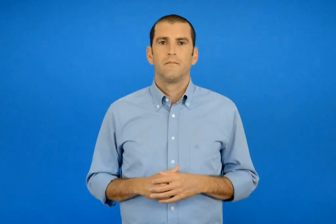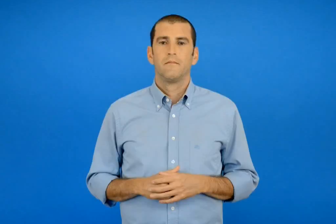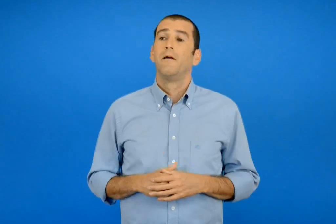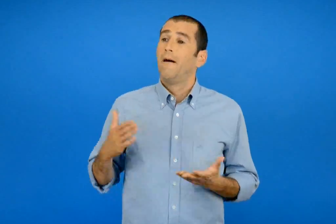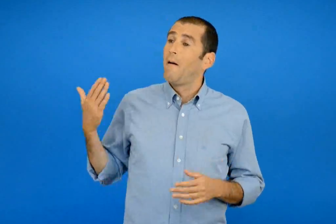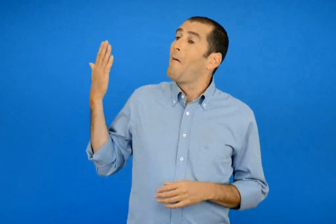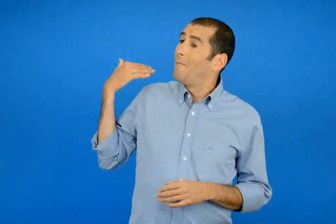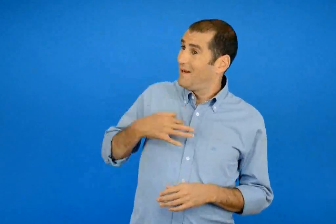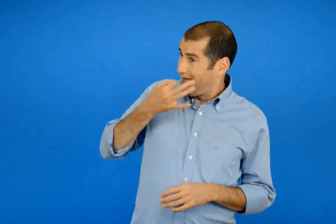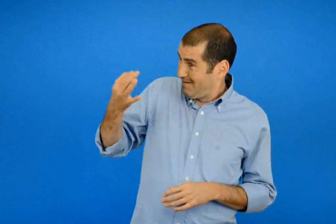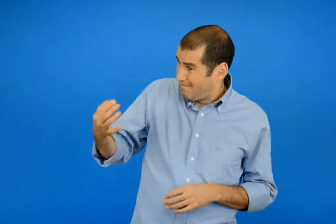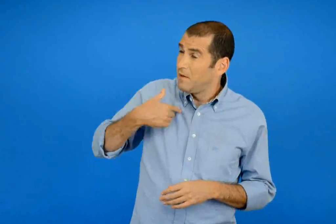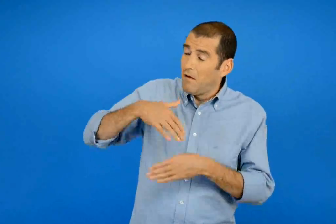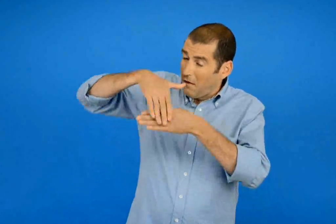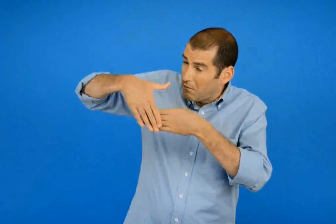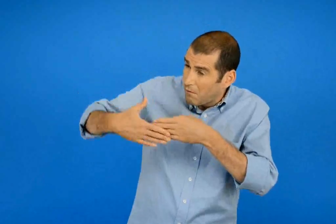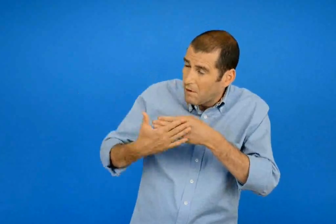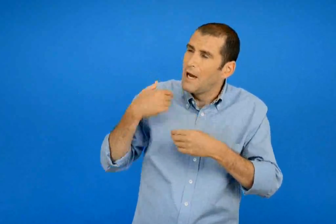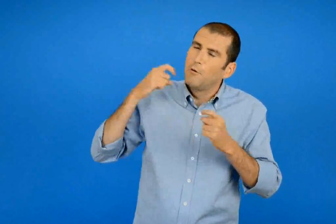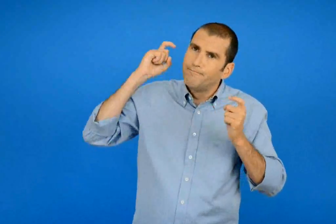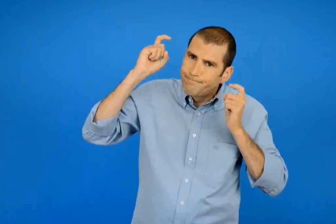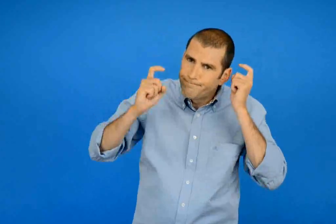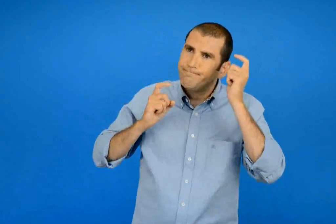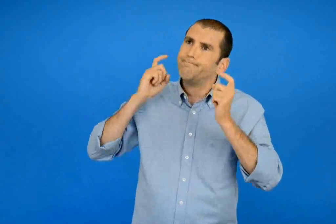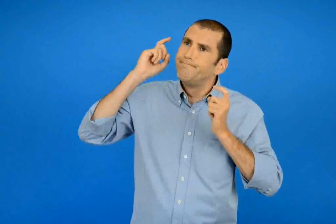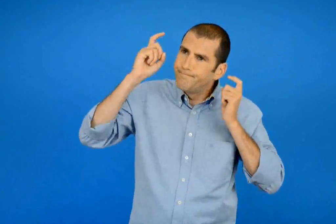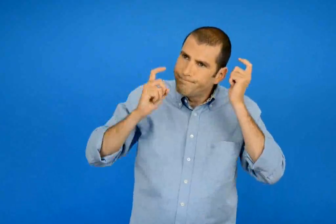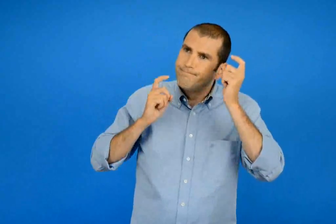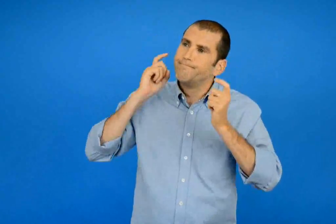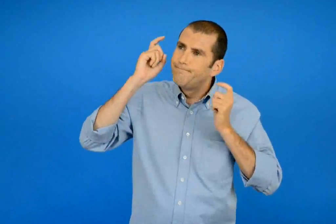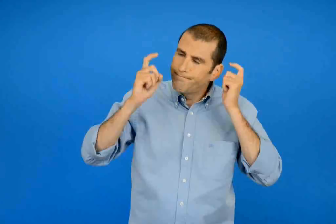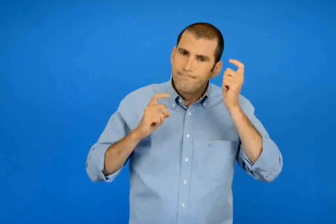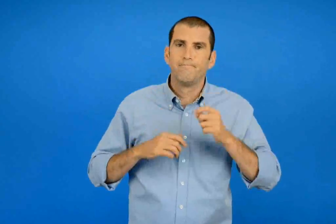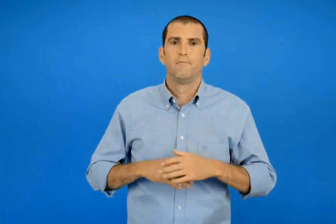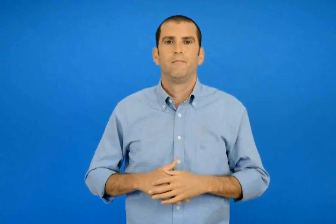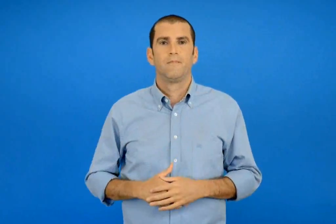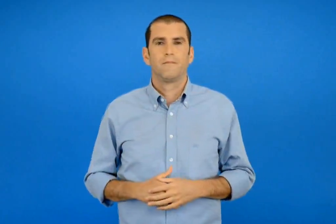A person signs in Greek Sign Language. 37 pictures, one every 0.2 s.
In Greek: όπως σας είπα όλη τη νύχτα συλλογιζόμουνα
